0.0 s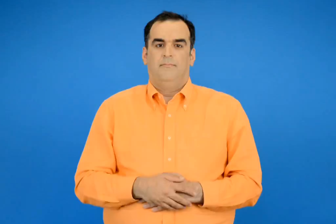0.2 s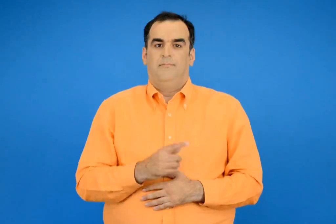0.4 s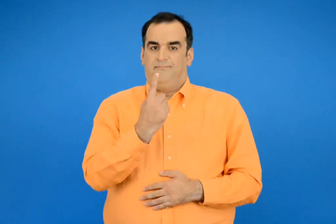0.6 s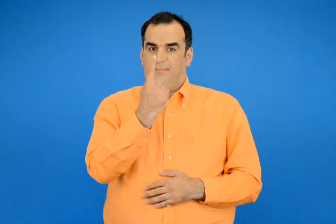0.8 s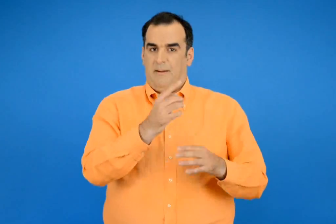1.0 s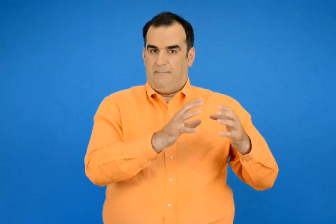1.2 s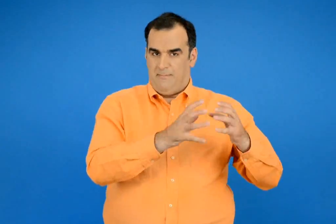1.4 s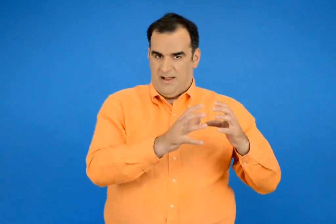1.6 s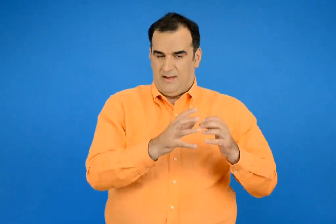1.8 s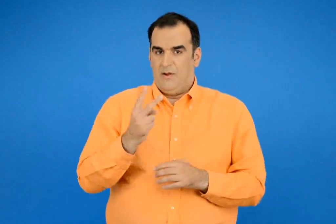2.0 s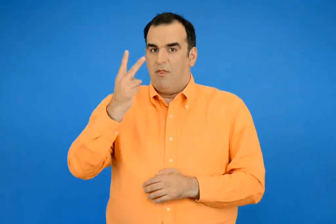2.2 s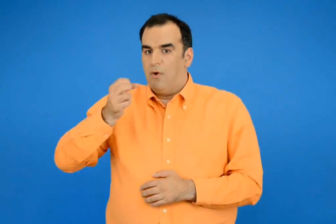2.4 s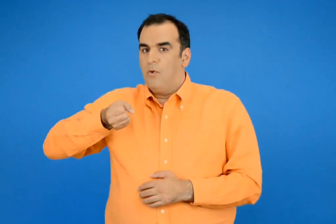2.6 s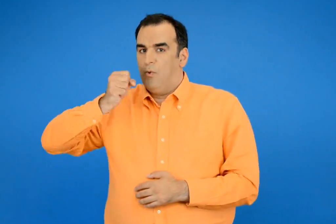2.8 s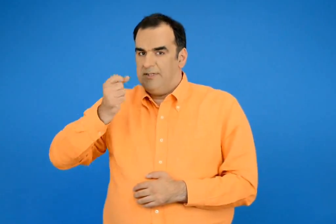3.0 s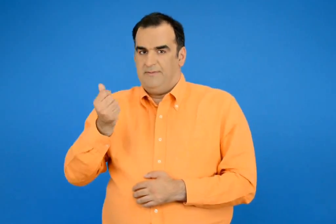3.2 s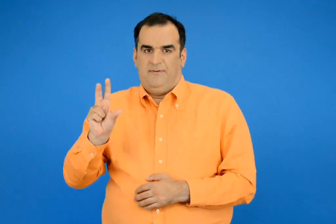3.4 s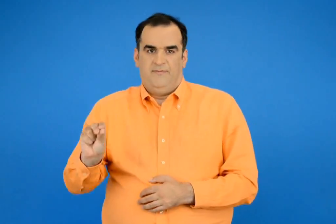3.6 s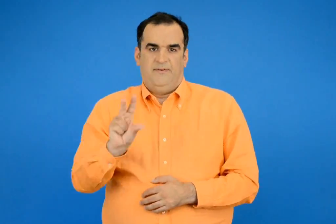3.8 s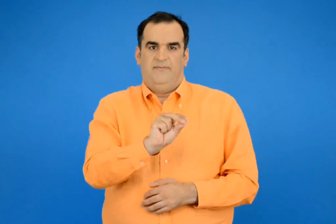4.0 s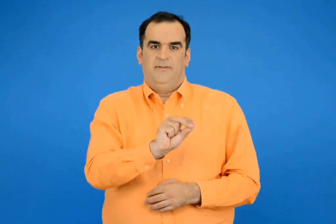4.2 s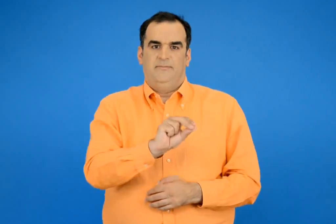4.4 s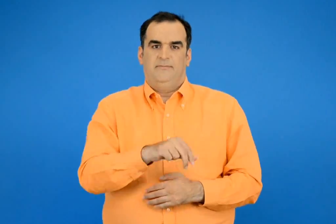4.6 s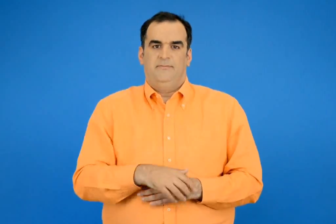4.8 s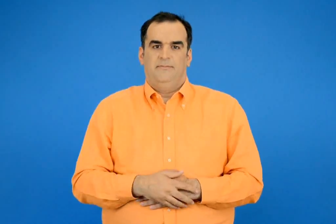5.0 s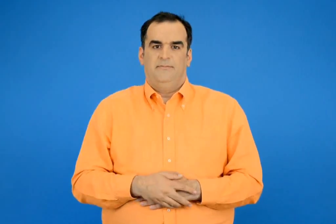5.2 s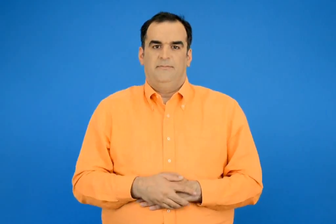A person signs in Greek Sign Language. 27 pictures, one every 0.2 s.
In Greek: μια μπάλα κοστίζει όσο δύο κούπες
